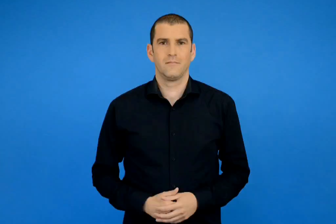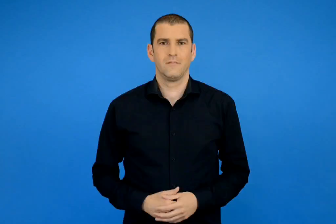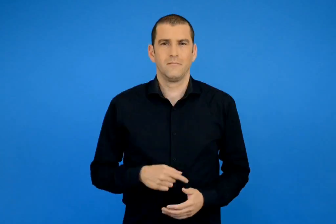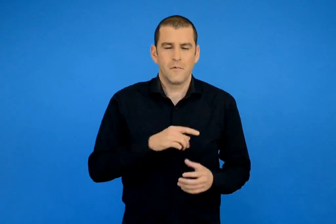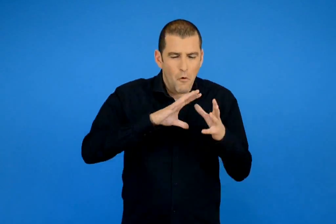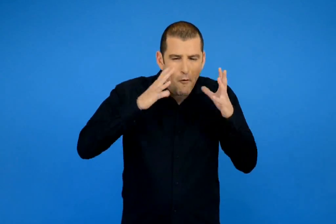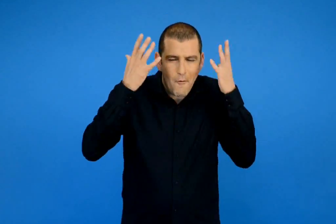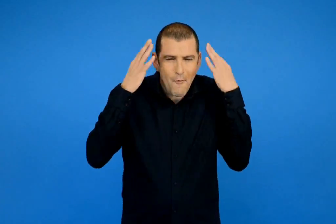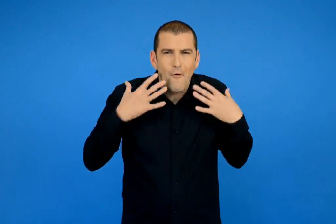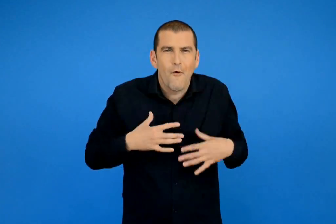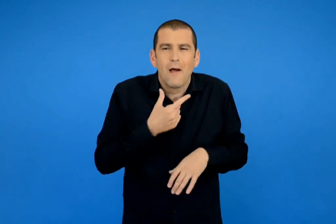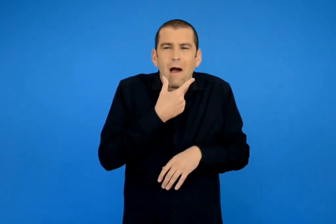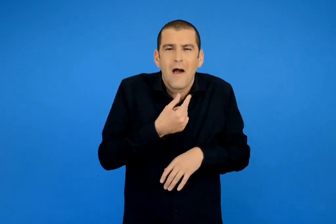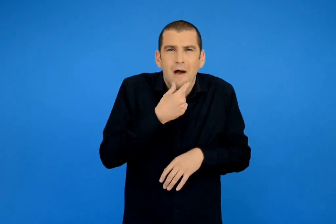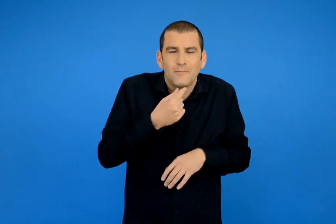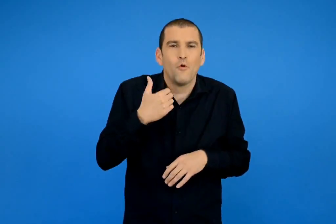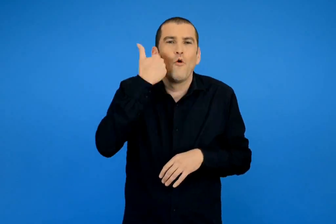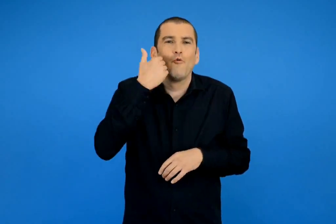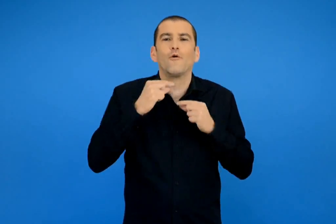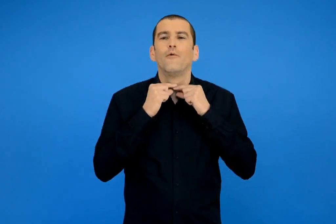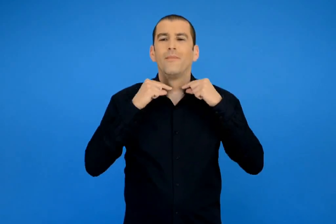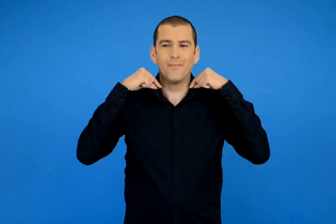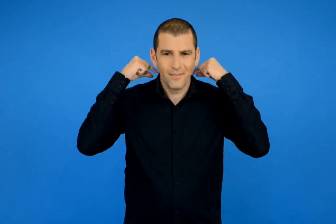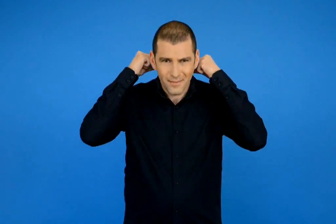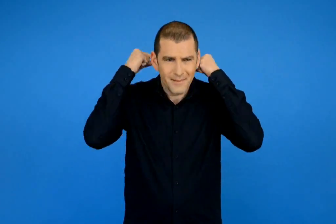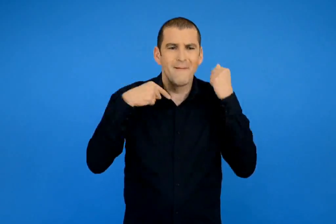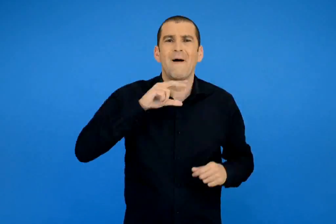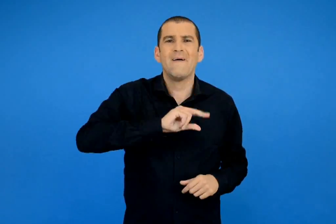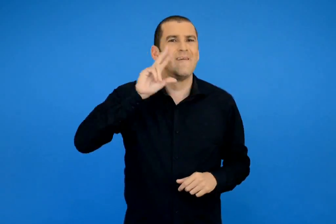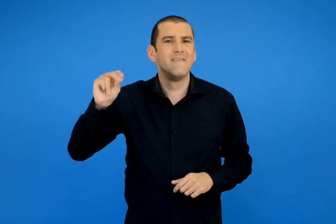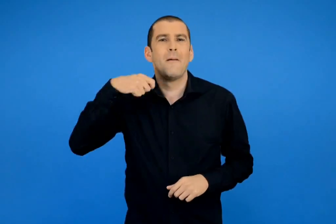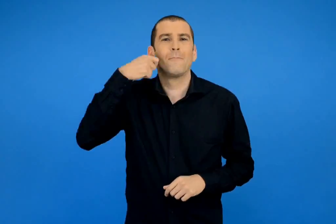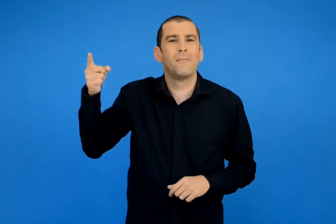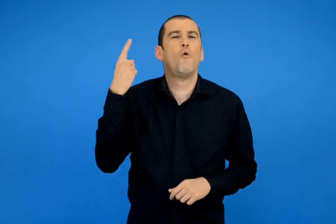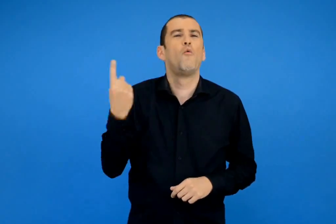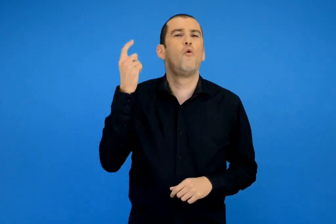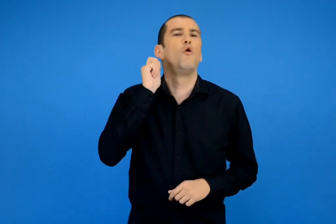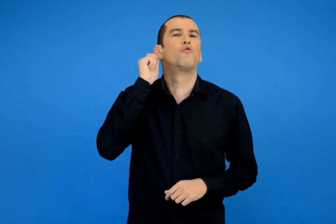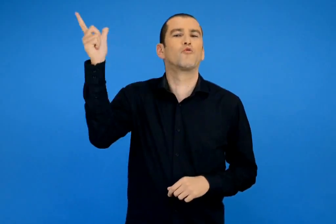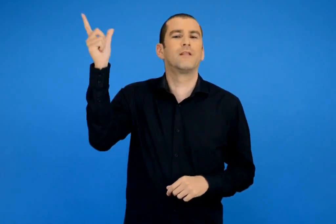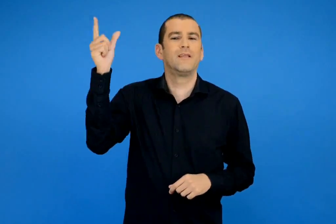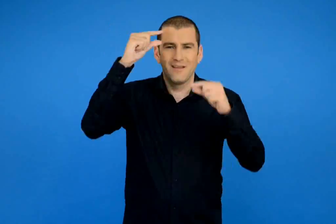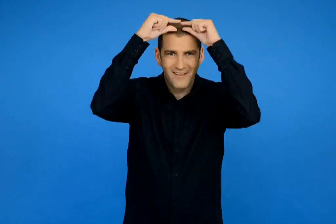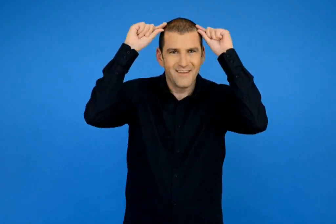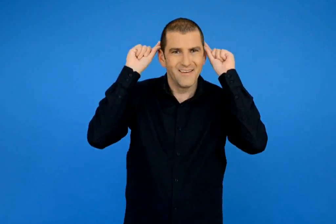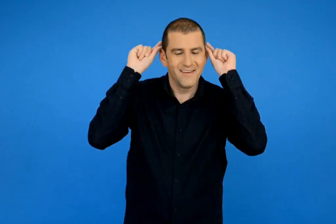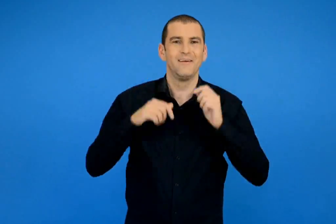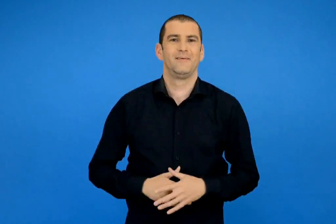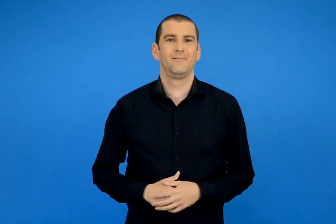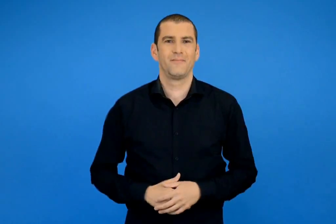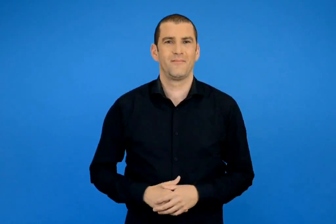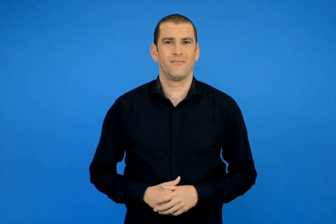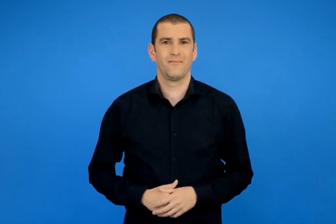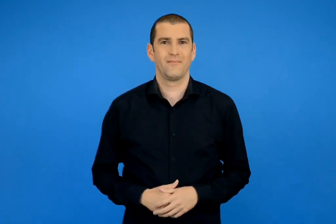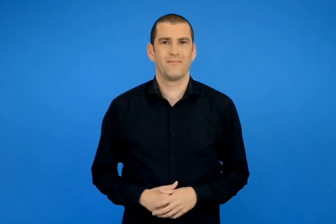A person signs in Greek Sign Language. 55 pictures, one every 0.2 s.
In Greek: ήταν ολόασπρο και φορούσε μια κόκκινη κορδέλα στο λαιμό ολόιδια με κείνη που φορούσε η μαμά στα μαλλιά της τις γιορτές
